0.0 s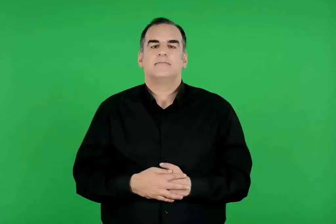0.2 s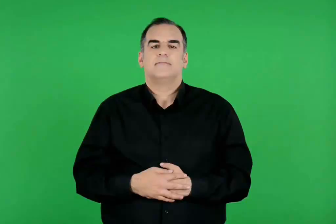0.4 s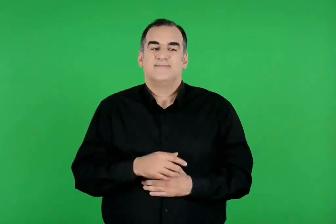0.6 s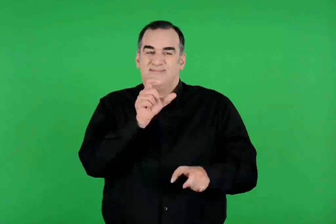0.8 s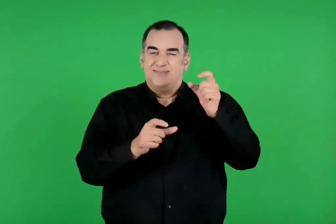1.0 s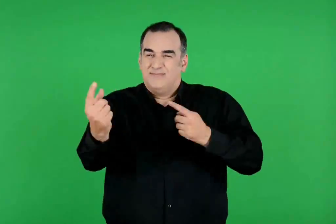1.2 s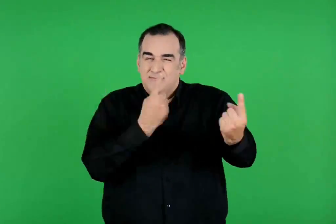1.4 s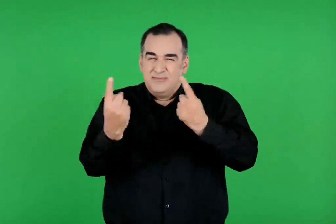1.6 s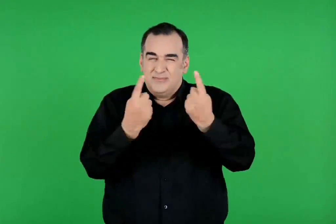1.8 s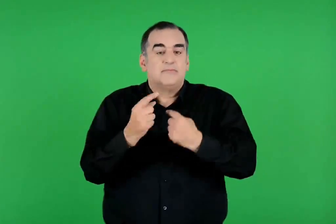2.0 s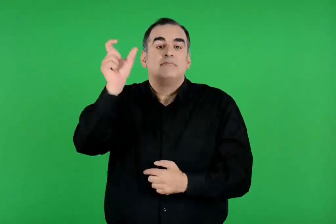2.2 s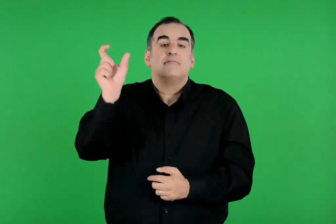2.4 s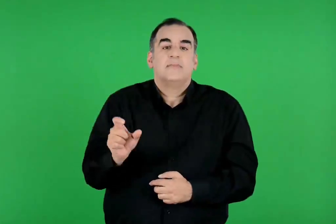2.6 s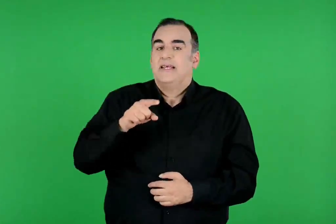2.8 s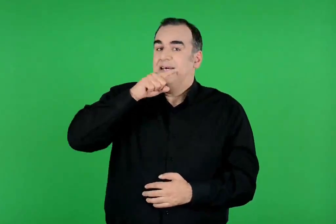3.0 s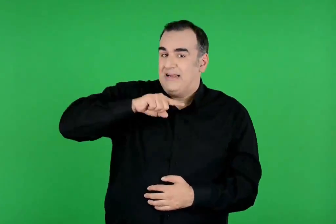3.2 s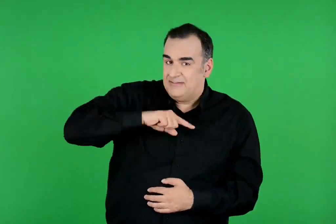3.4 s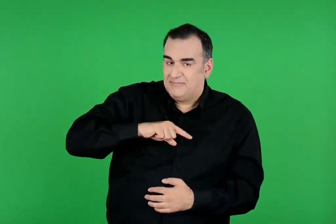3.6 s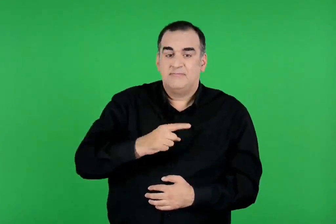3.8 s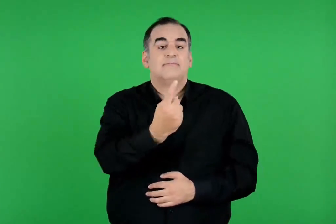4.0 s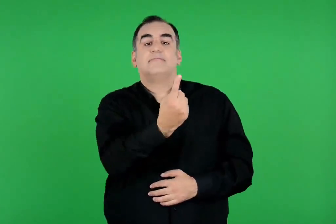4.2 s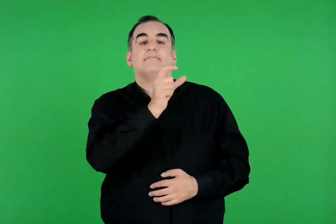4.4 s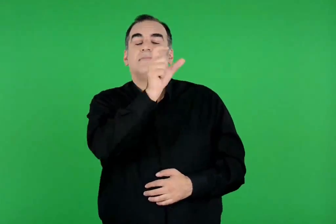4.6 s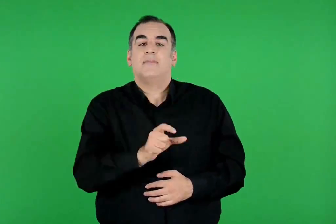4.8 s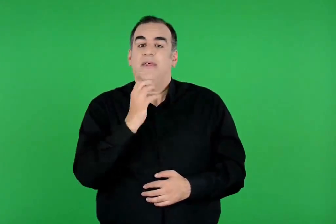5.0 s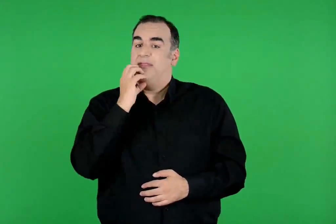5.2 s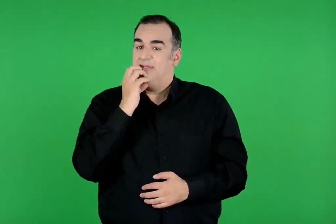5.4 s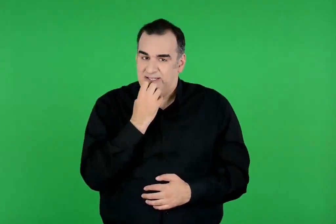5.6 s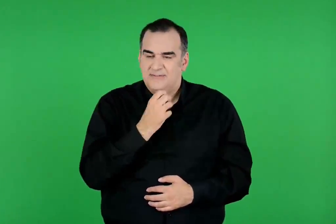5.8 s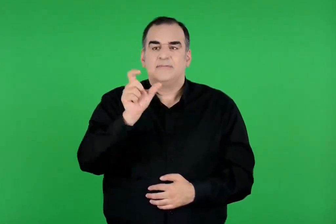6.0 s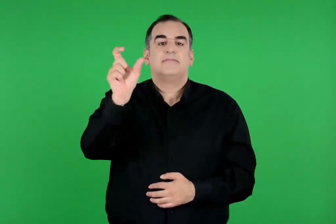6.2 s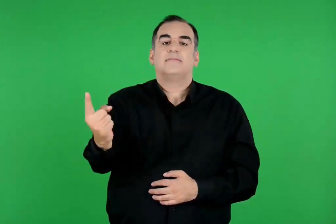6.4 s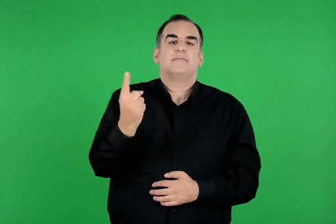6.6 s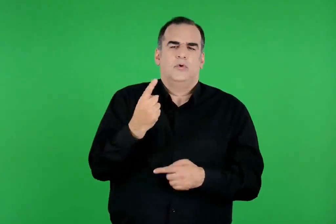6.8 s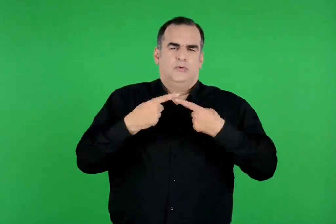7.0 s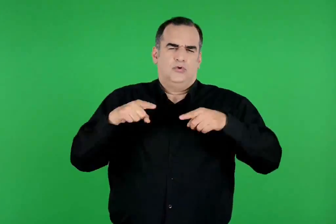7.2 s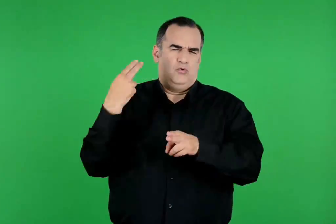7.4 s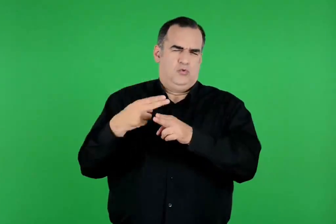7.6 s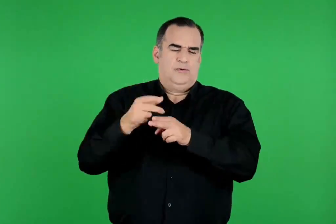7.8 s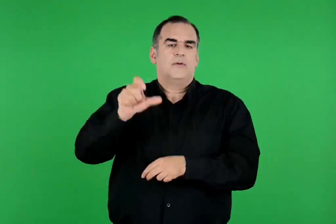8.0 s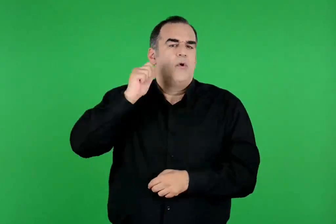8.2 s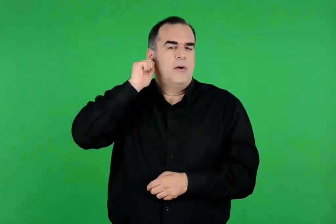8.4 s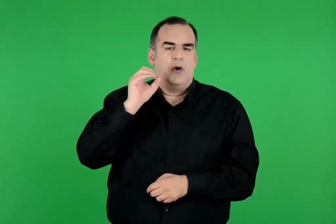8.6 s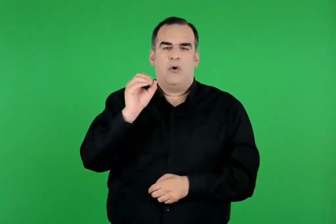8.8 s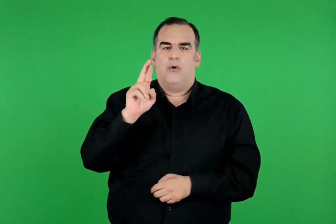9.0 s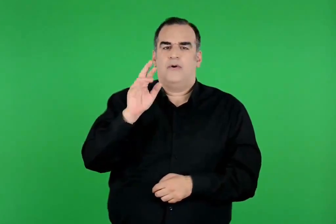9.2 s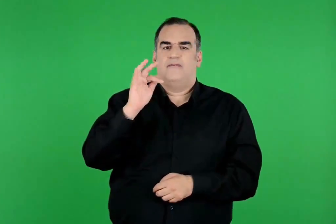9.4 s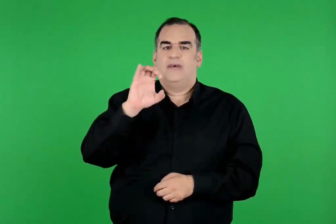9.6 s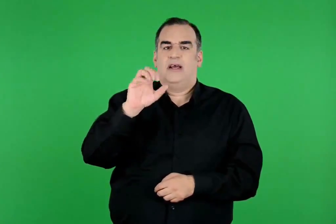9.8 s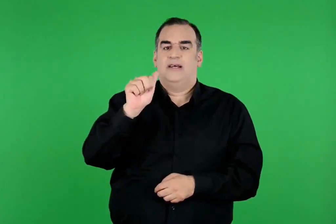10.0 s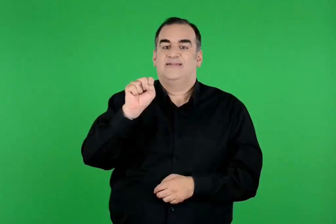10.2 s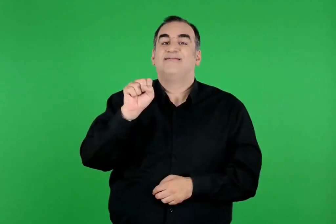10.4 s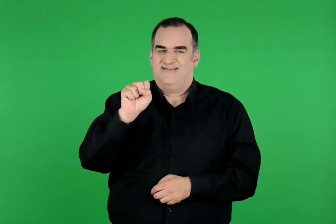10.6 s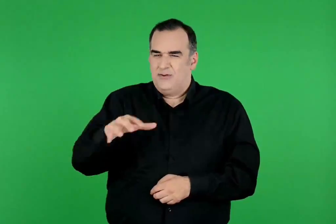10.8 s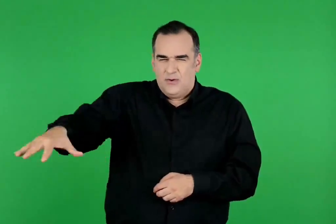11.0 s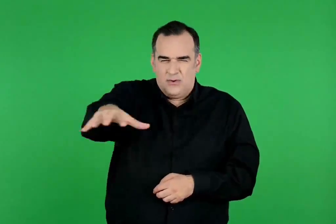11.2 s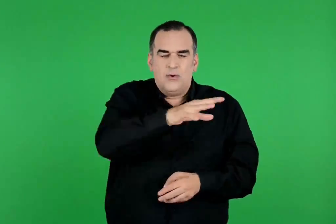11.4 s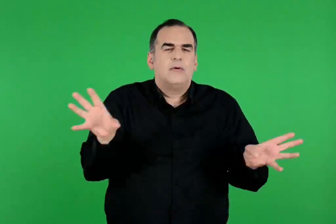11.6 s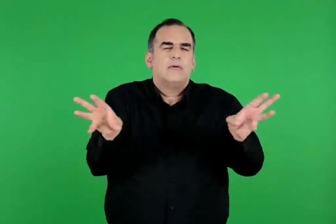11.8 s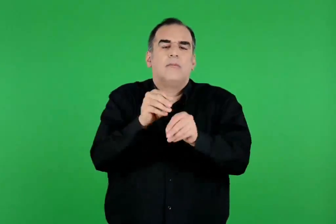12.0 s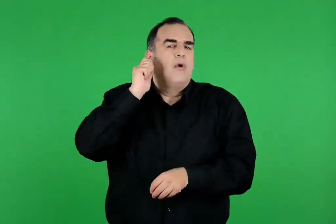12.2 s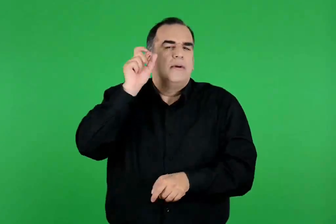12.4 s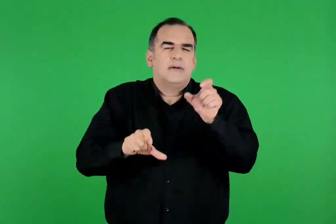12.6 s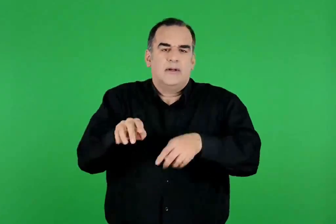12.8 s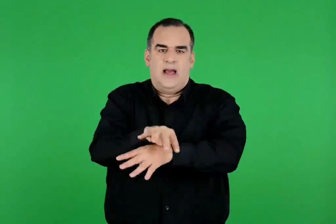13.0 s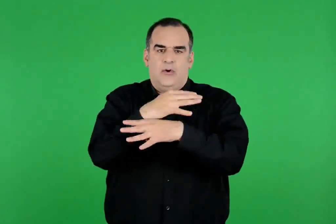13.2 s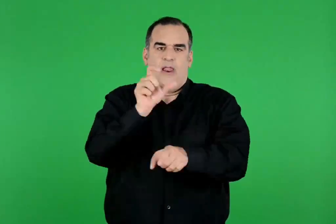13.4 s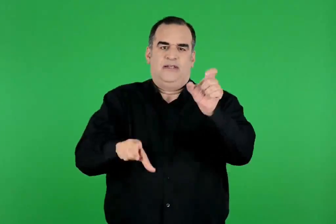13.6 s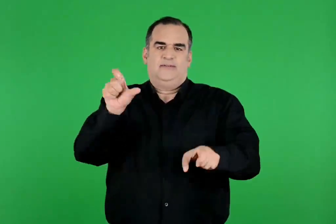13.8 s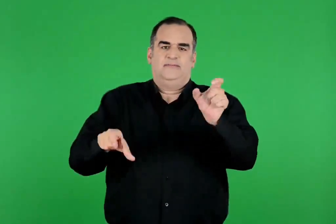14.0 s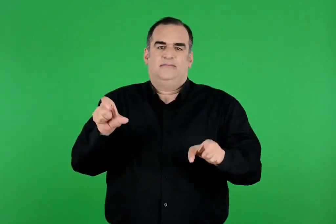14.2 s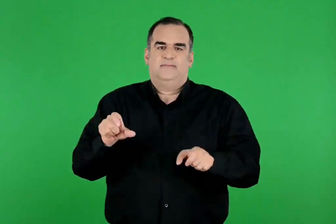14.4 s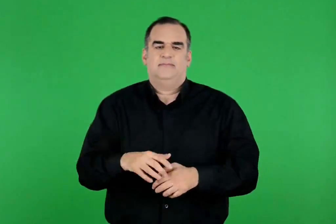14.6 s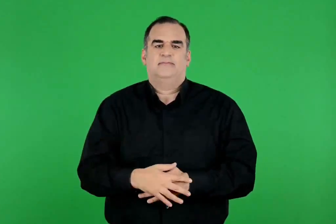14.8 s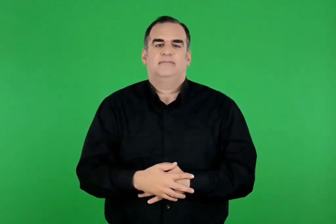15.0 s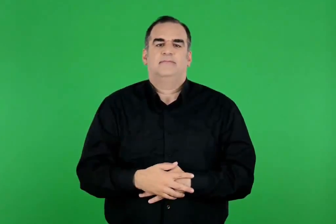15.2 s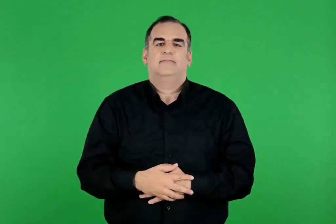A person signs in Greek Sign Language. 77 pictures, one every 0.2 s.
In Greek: ανάμεσά τους ήταν ο ηρακλής , ο θησέας και ο περίφημος μουσικός , ο ορφέας. όλοι αυτοί ονομάστηκαν αργοναύτες
